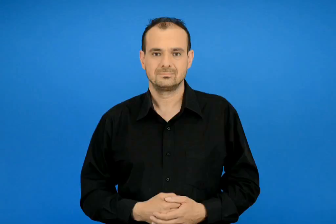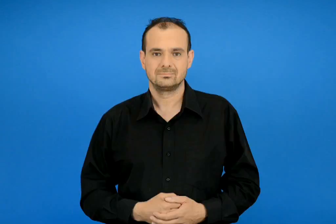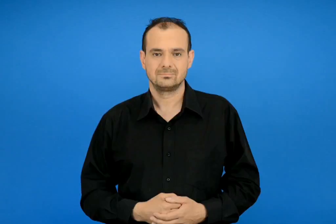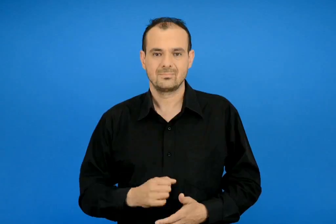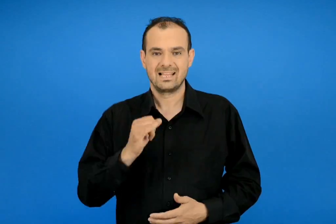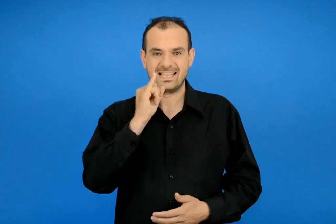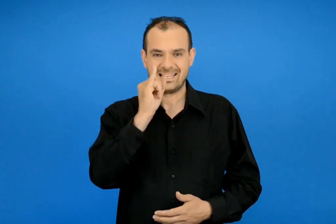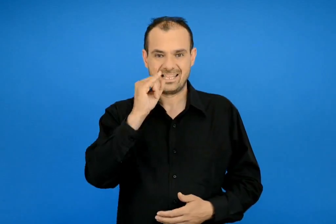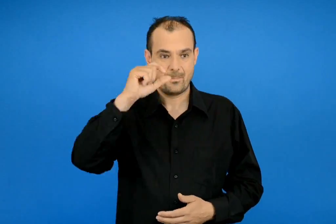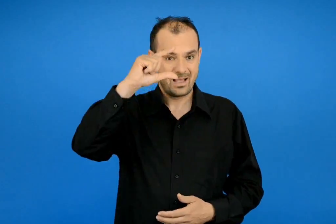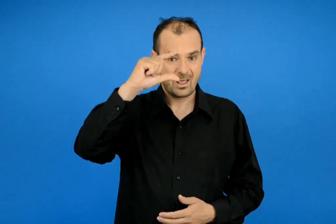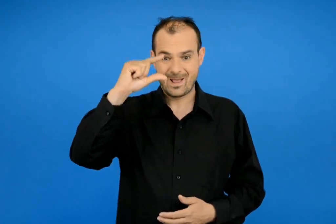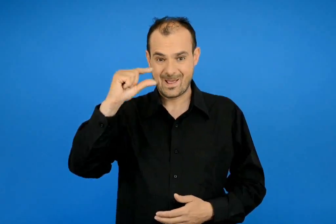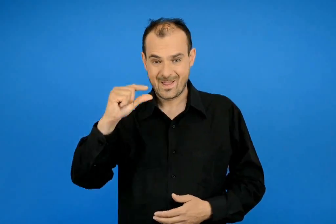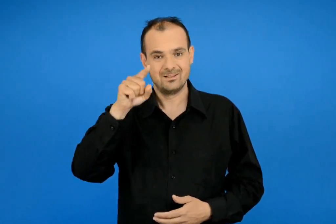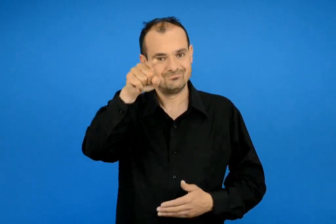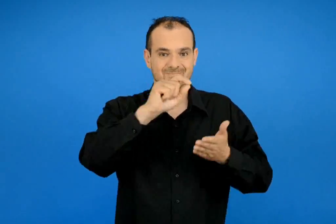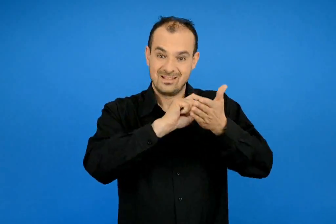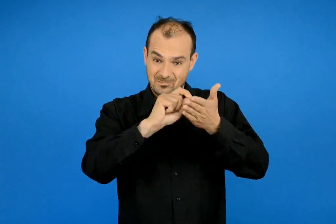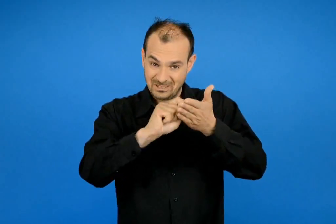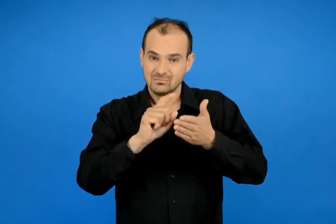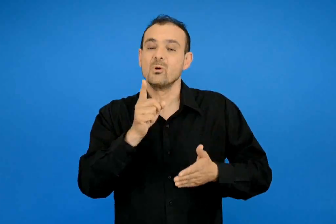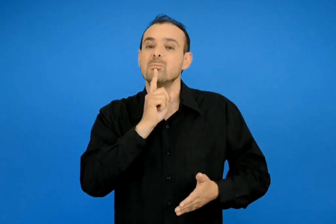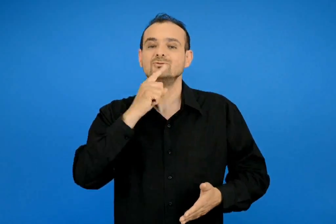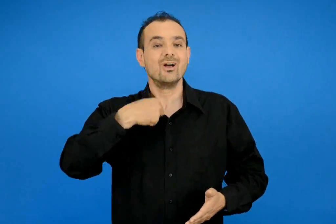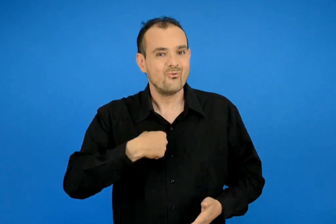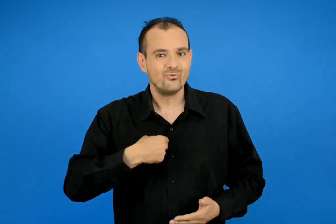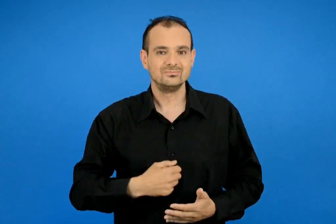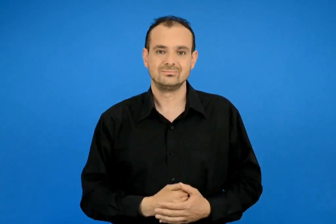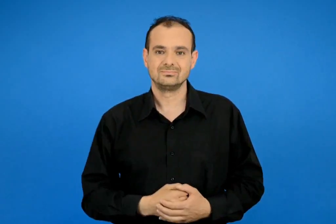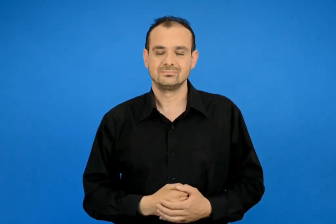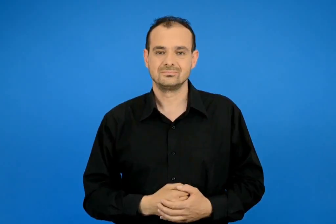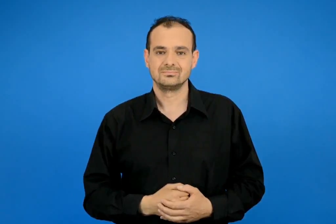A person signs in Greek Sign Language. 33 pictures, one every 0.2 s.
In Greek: γράψε ι ι όπως εγώ
